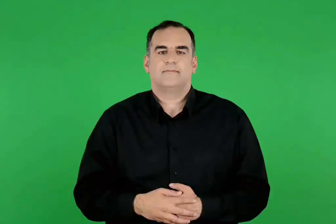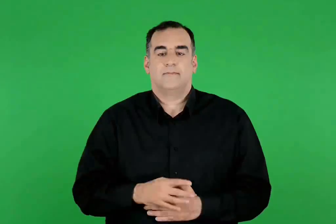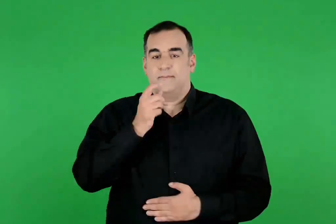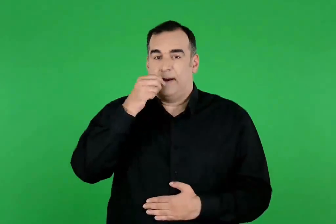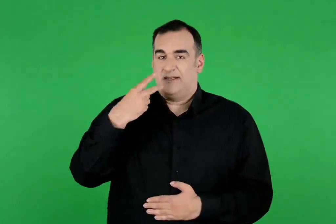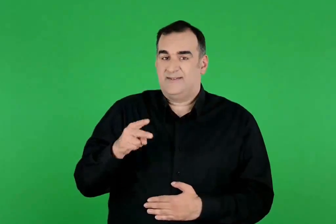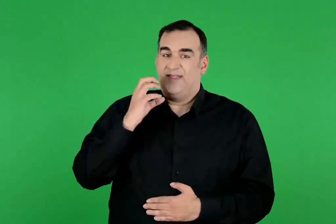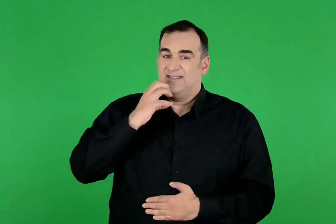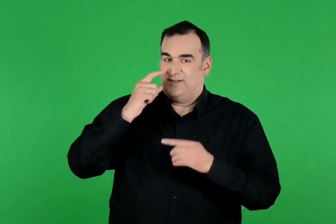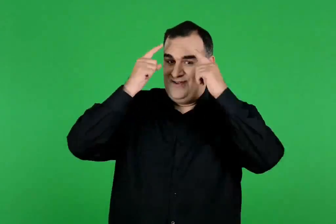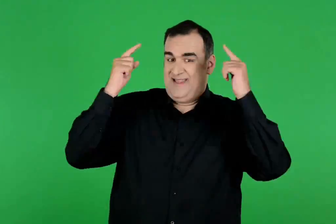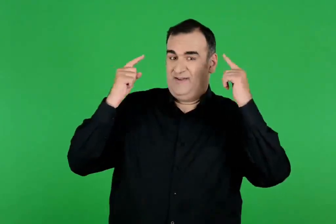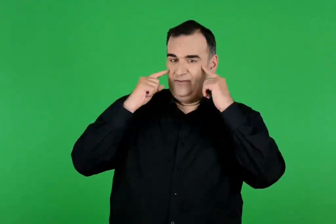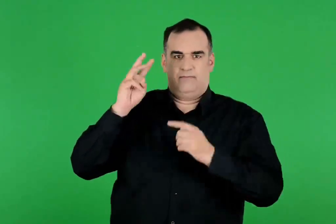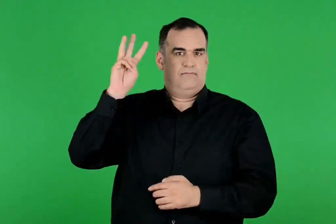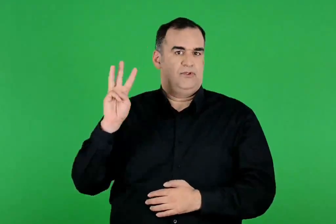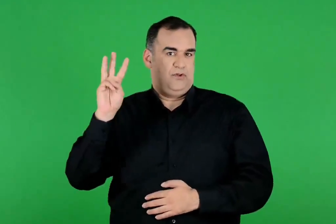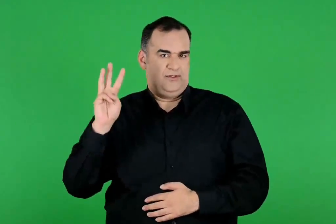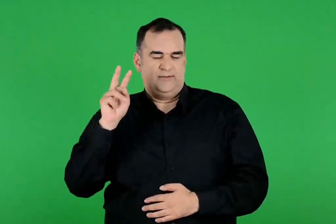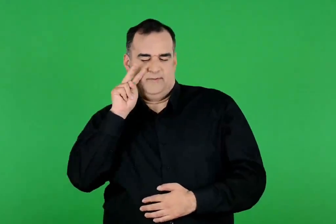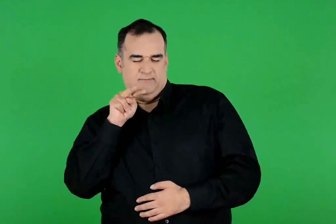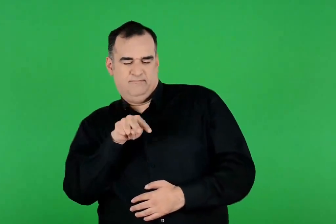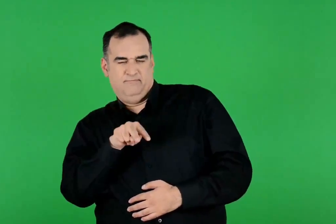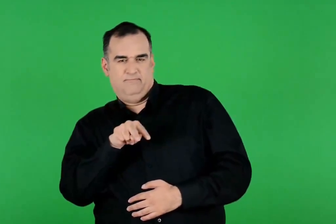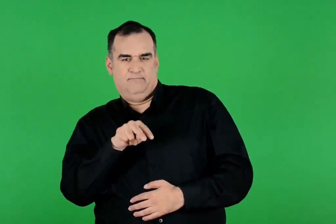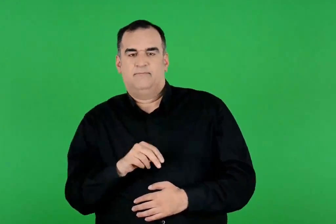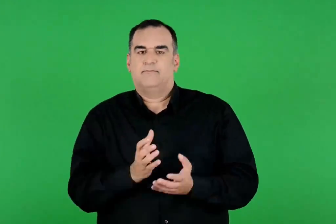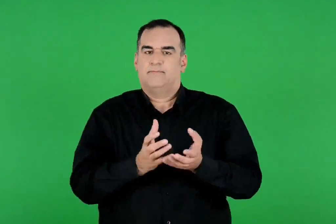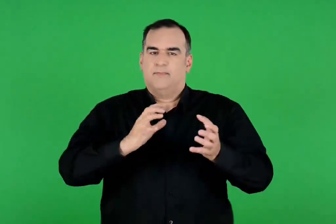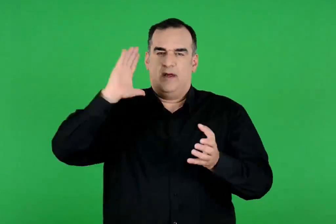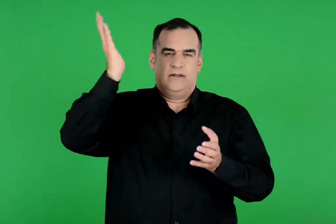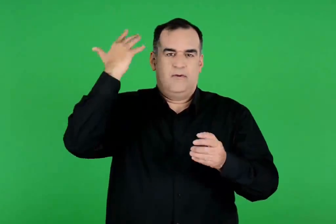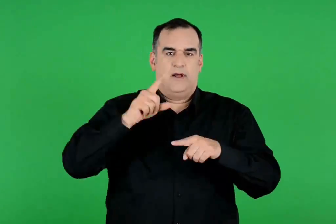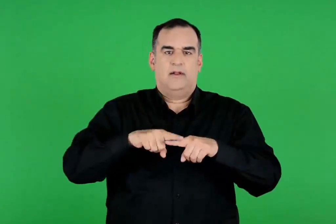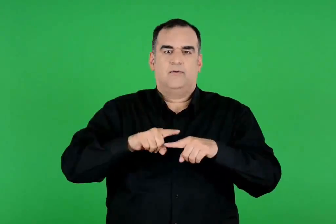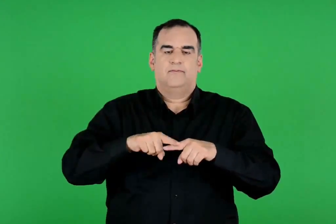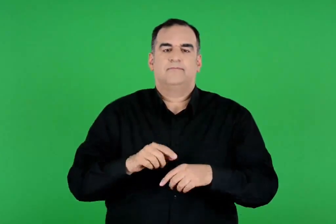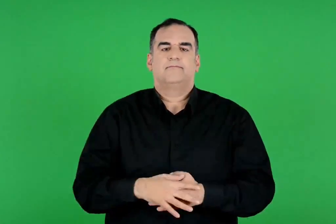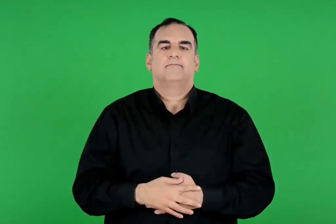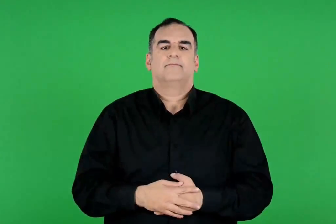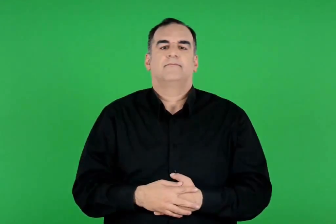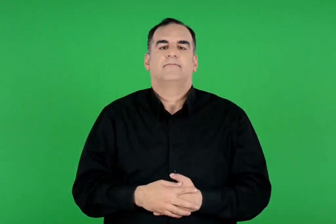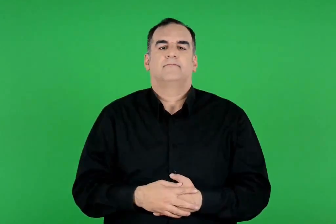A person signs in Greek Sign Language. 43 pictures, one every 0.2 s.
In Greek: ο θεϊκός πατέρας του θησέα , ο ποσειδώνας , τους παρακολουθεί. από αρχαίο ελληνικό αγγείο
